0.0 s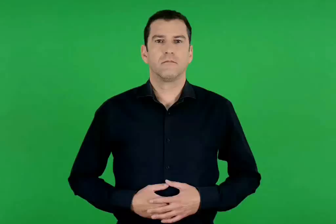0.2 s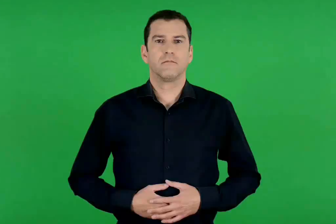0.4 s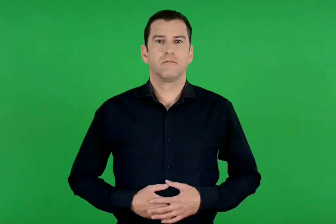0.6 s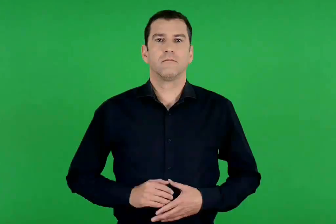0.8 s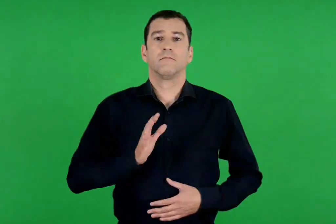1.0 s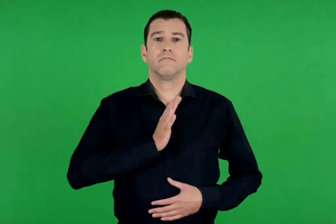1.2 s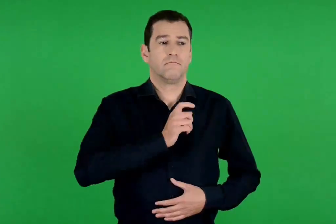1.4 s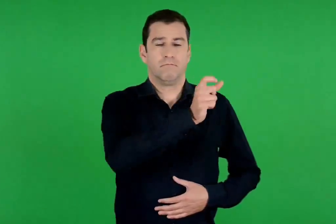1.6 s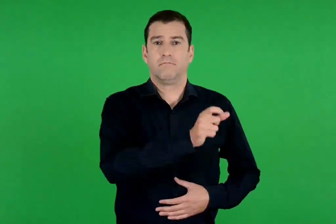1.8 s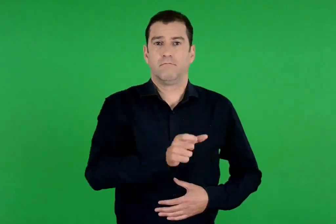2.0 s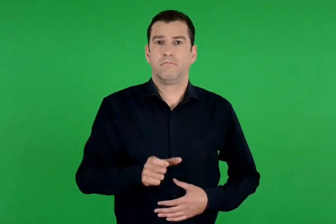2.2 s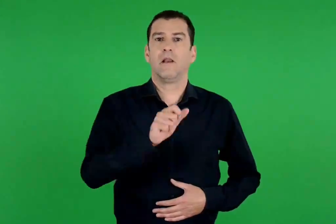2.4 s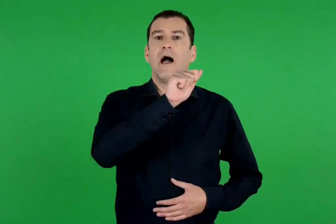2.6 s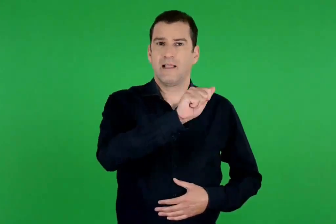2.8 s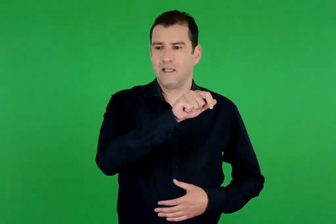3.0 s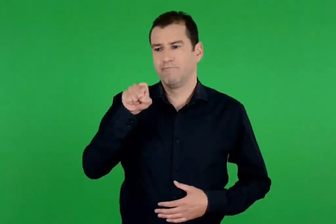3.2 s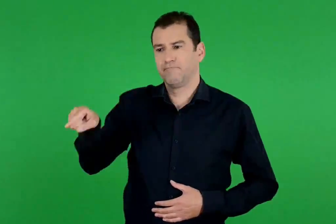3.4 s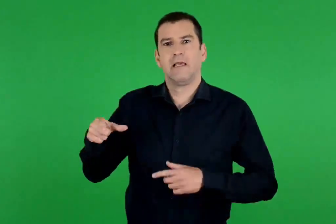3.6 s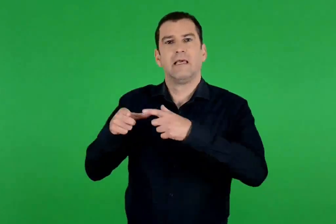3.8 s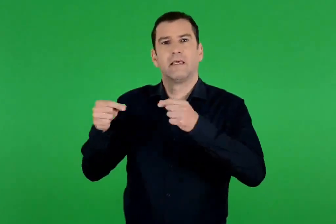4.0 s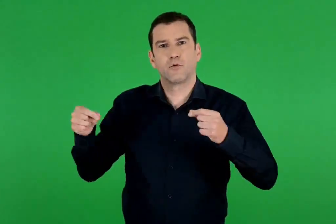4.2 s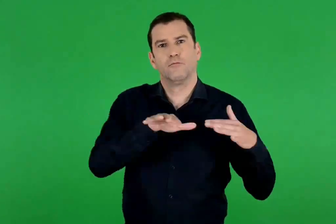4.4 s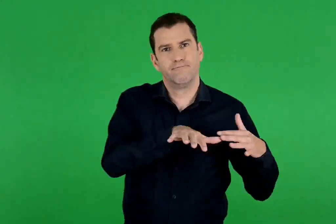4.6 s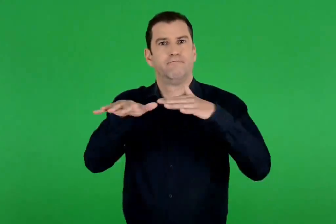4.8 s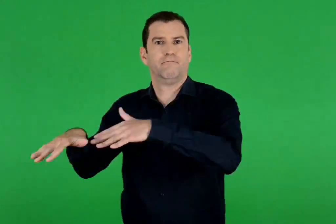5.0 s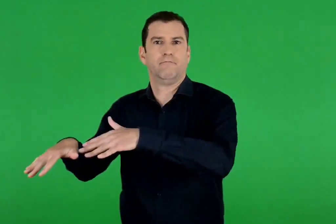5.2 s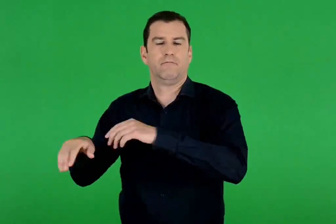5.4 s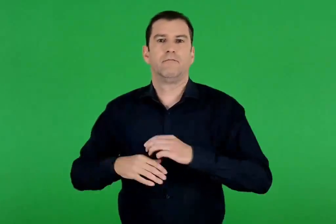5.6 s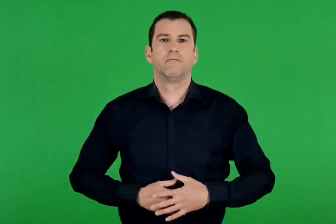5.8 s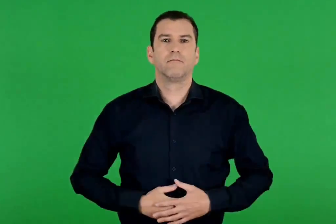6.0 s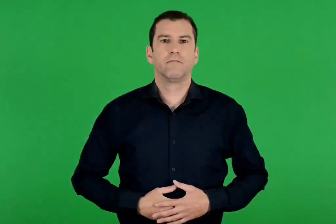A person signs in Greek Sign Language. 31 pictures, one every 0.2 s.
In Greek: οι αχαιοί πήγαν και στην κύπρο
